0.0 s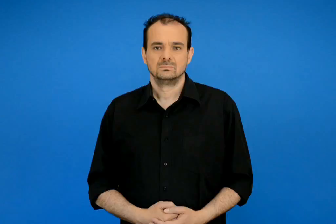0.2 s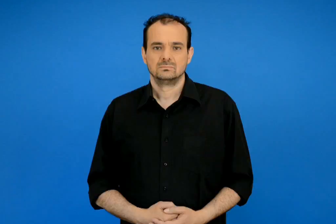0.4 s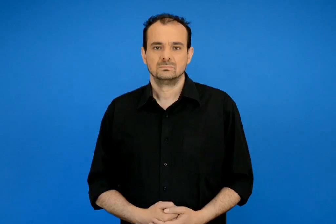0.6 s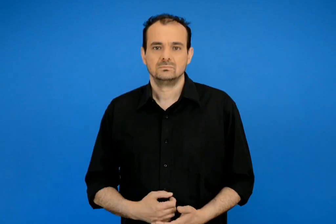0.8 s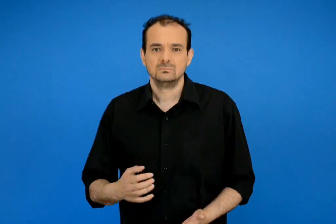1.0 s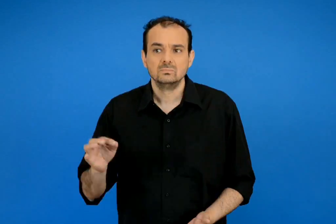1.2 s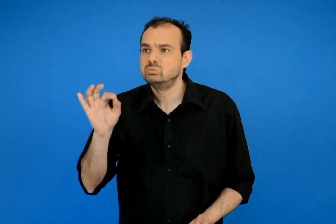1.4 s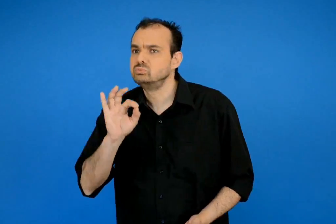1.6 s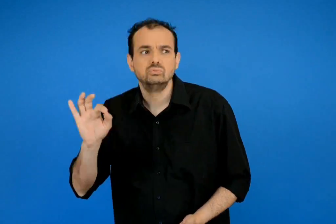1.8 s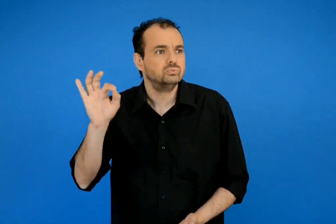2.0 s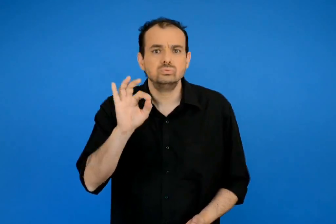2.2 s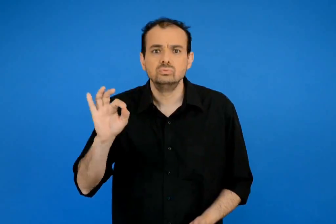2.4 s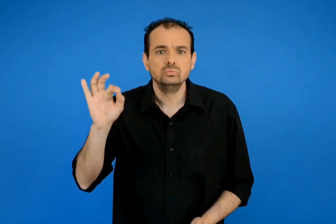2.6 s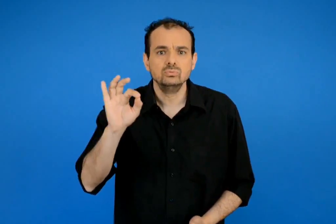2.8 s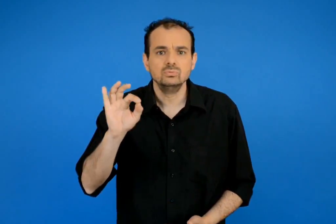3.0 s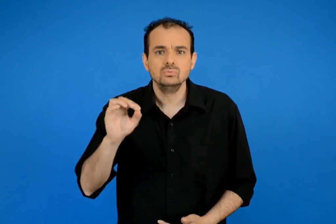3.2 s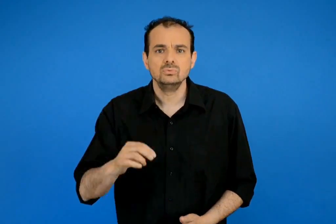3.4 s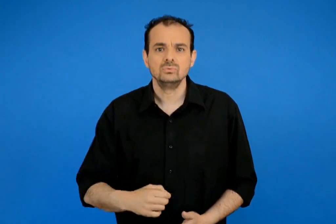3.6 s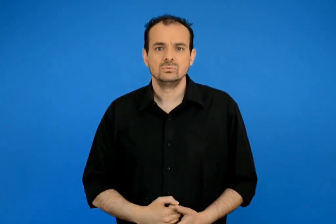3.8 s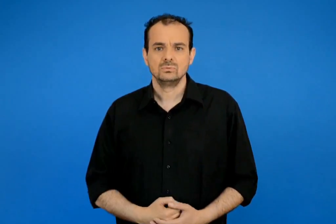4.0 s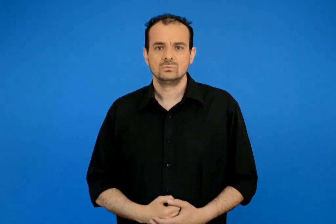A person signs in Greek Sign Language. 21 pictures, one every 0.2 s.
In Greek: που βρίσκεται ;
